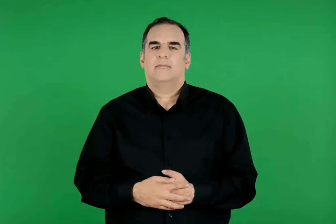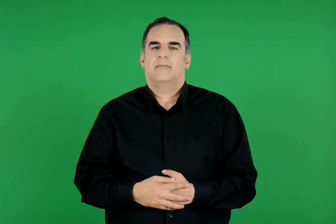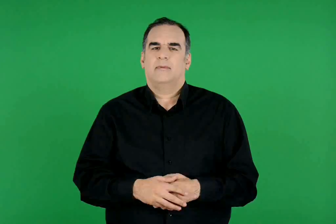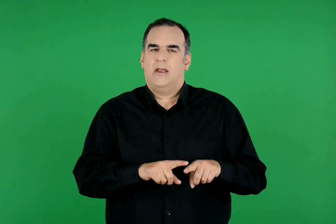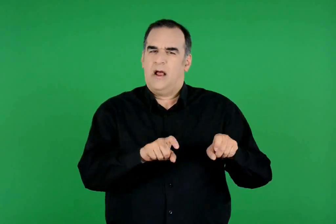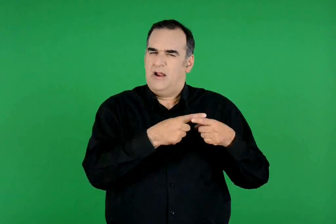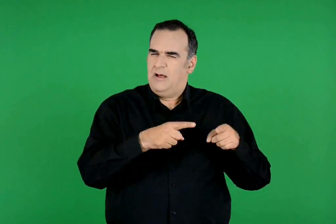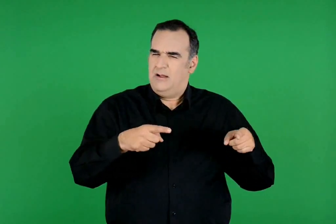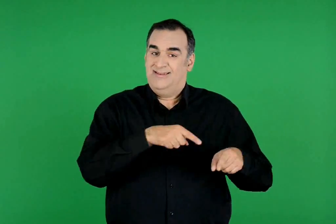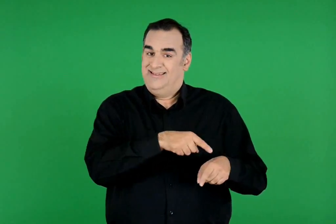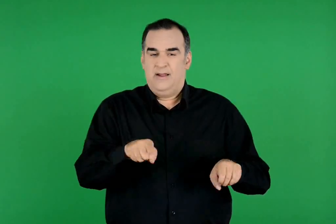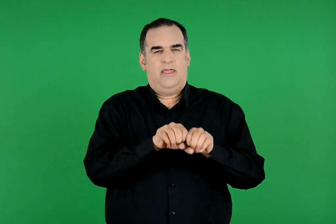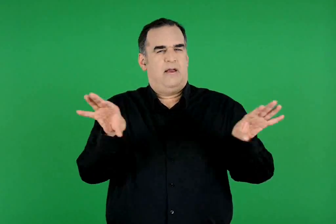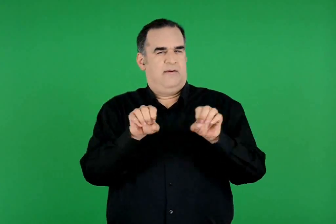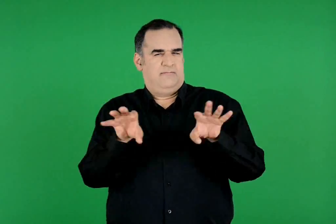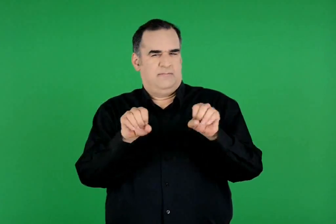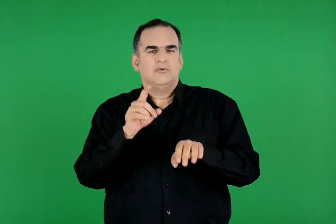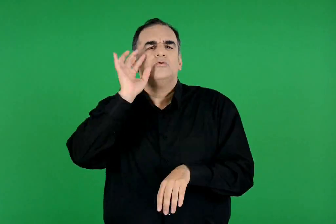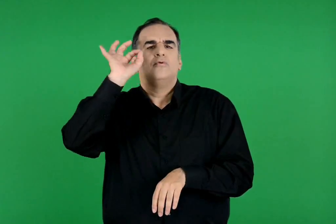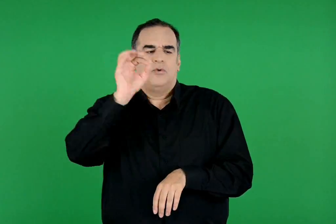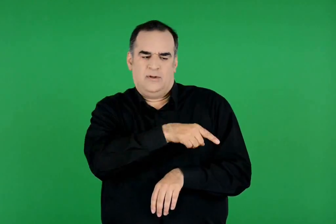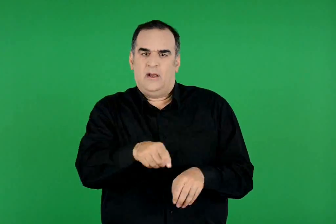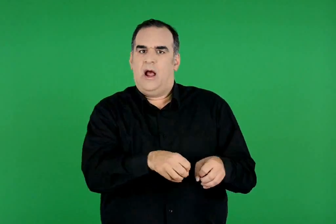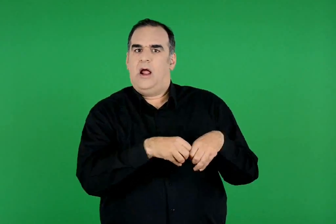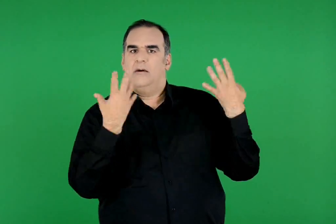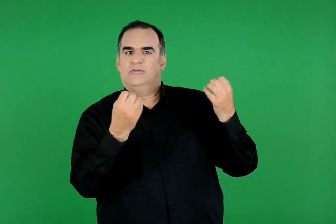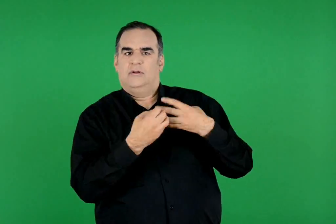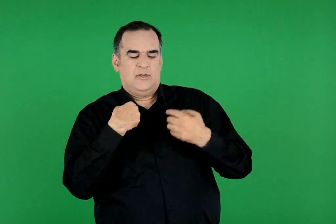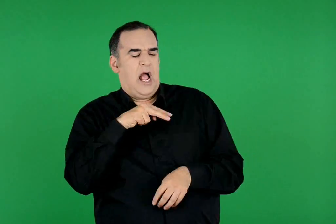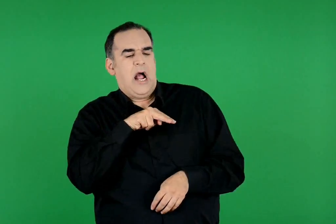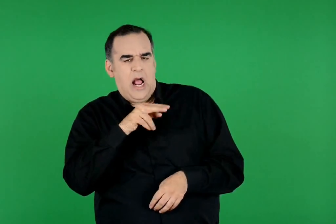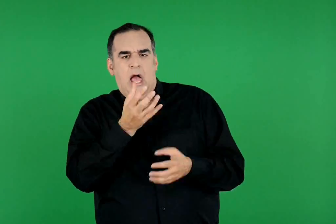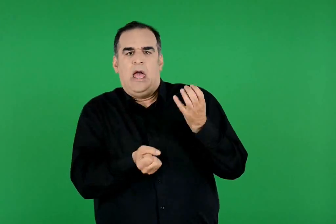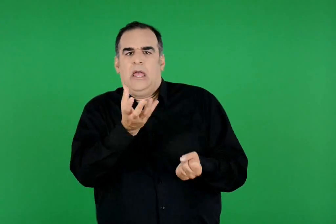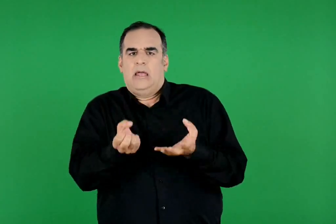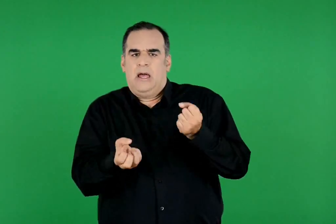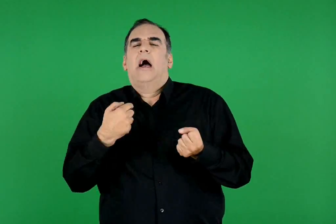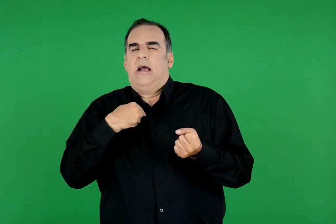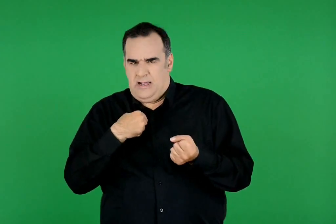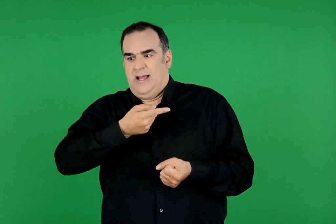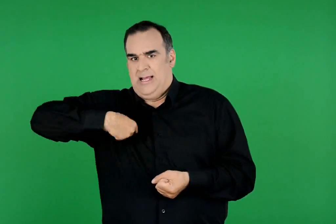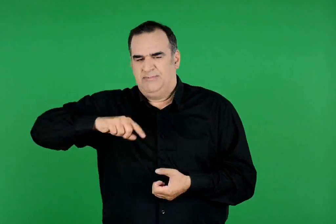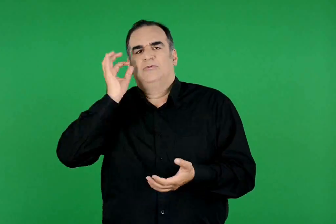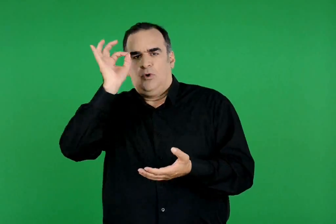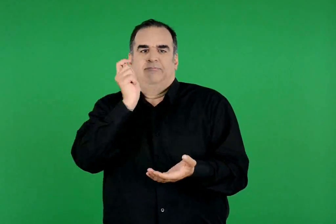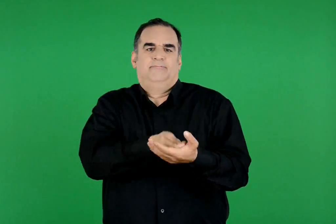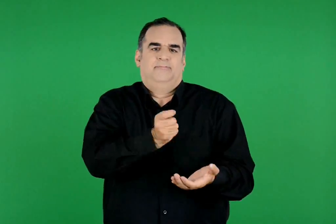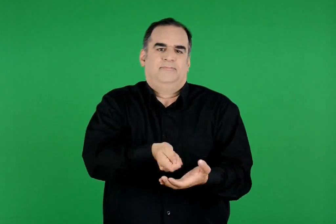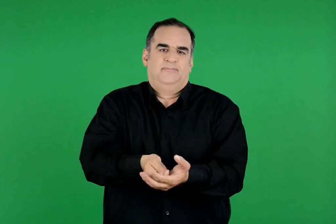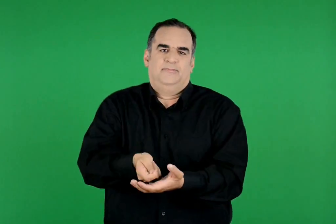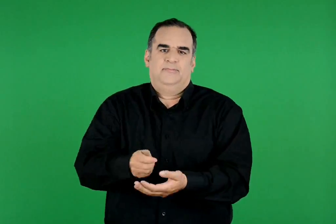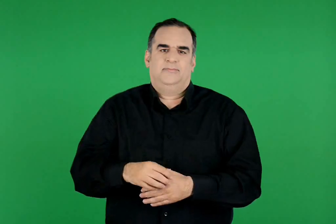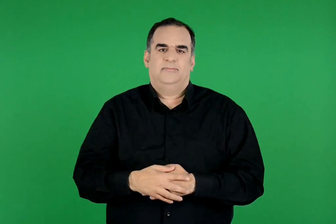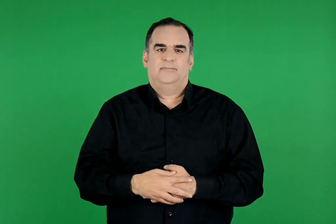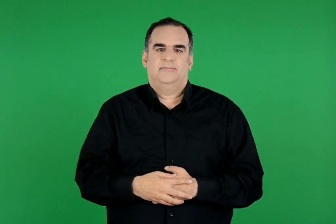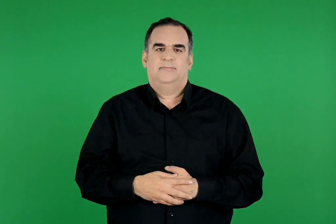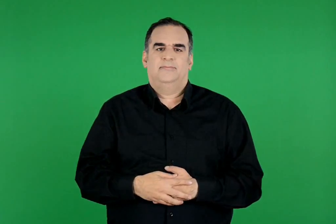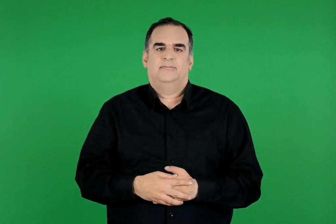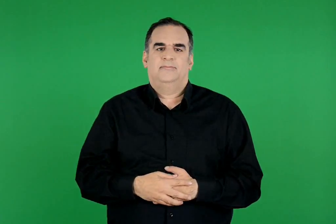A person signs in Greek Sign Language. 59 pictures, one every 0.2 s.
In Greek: τα αγαθά διαφημίζονται για να πληροφορούμαστε ότι υπάρχουν και να τα αγοράζουμε εμείς οι καταναλωτές
